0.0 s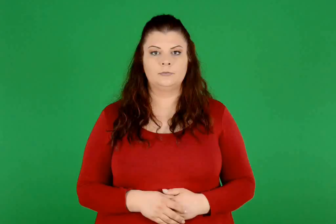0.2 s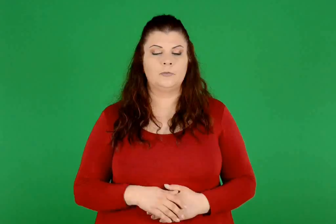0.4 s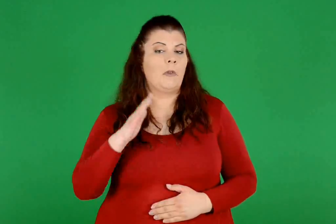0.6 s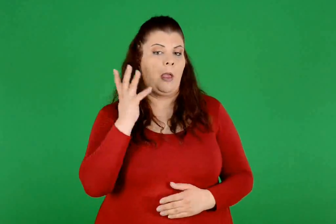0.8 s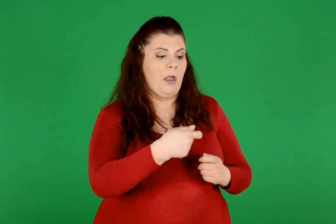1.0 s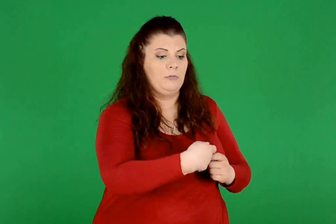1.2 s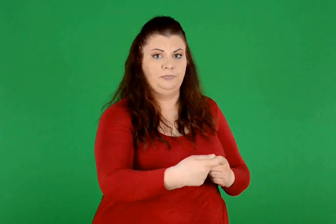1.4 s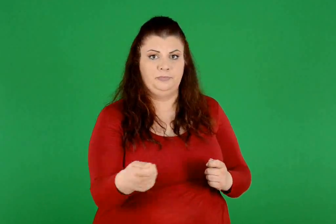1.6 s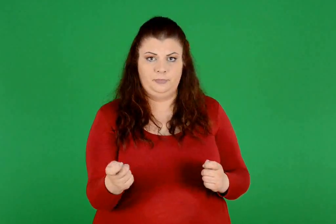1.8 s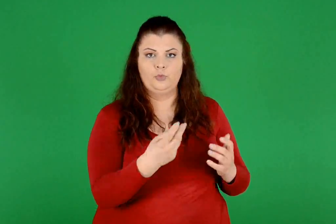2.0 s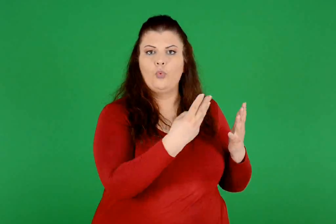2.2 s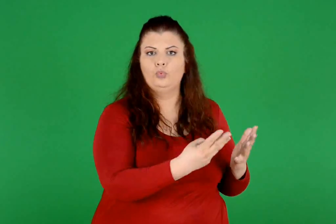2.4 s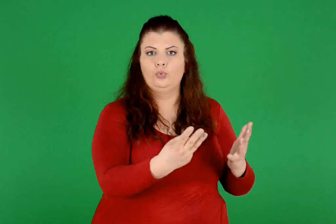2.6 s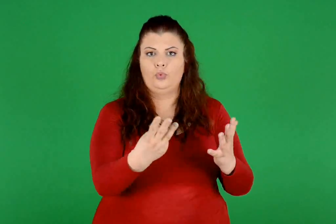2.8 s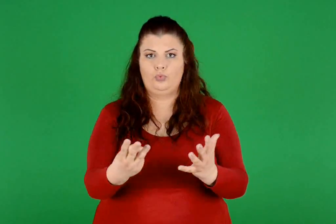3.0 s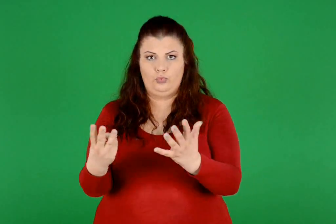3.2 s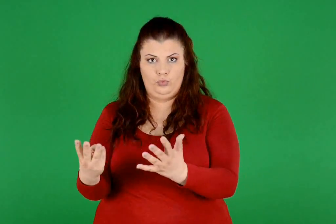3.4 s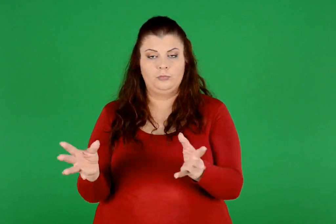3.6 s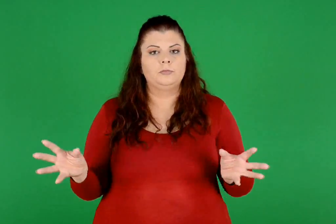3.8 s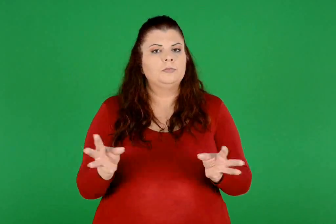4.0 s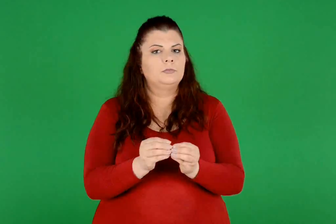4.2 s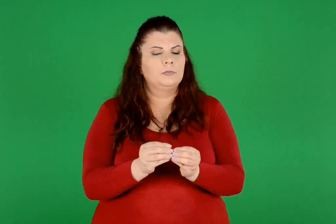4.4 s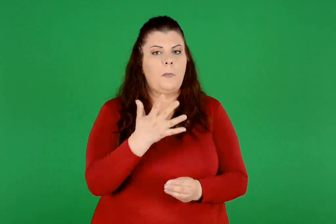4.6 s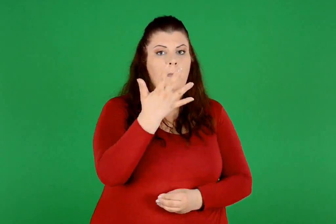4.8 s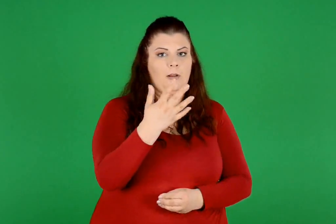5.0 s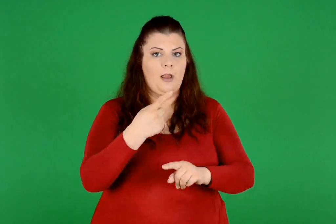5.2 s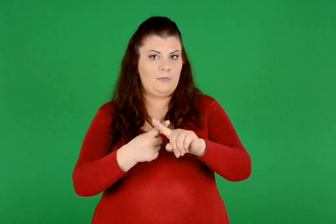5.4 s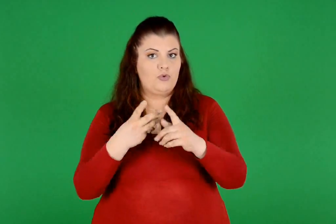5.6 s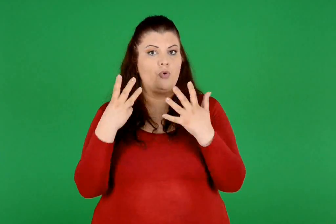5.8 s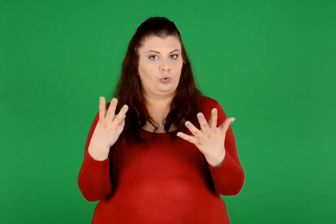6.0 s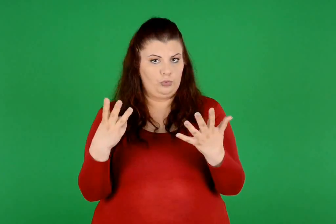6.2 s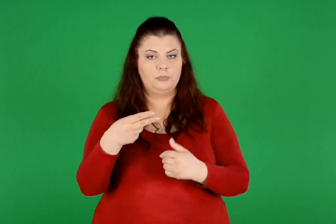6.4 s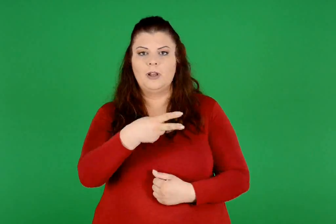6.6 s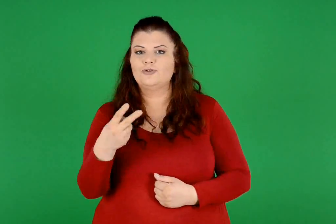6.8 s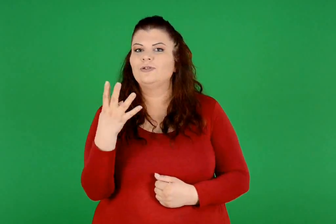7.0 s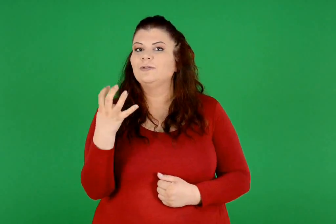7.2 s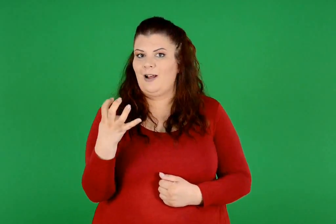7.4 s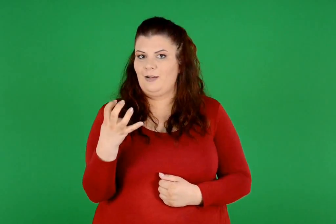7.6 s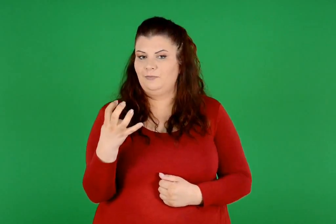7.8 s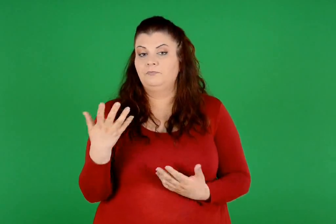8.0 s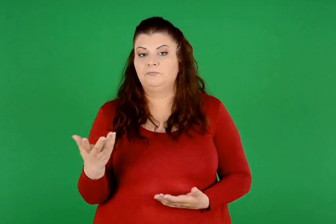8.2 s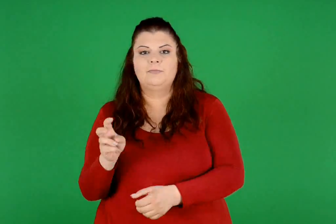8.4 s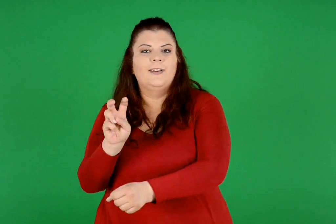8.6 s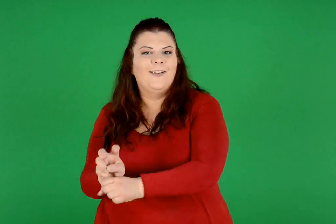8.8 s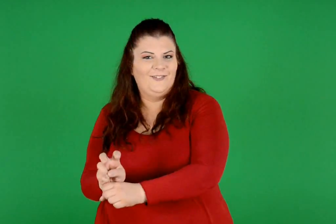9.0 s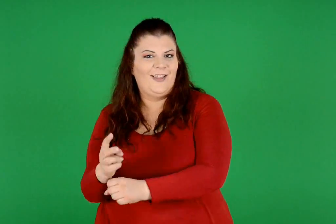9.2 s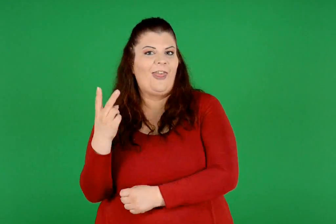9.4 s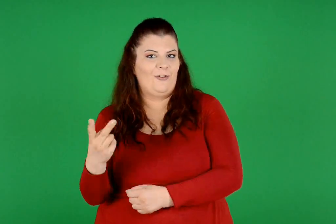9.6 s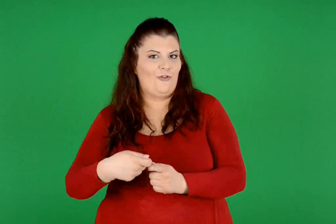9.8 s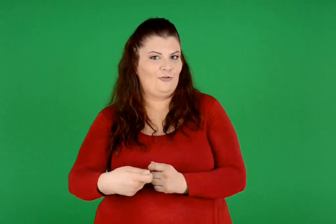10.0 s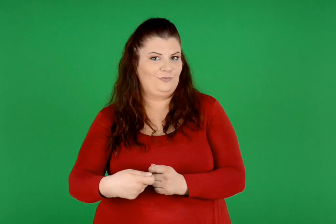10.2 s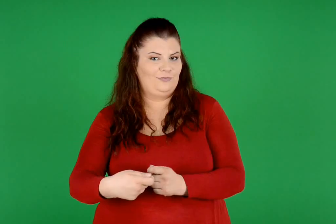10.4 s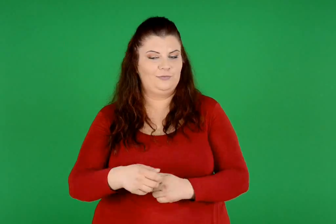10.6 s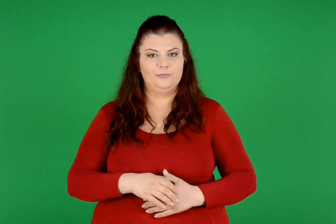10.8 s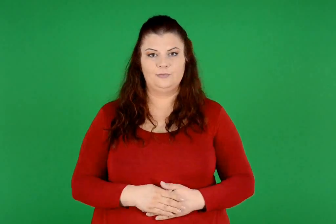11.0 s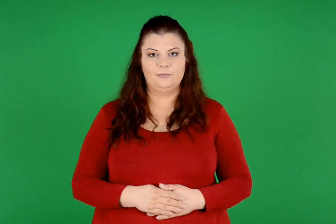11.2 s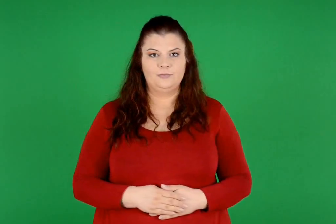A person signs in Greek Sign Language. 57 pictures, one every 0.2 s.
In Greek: αν πάρουν από 8 , θα χρειαστούμε 5 x 8 = 40 κάρτες και θα περισσέψουν 2 κάρτες
